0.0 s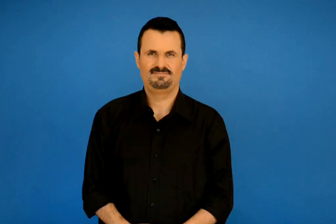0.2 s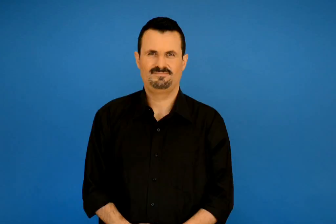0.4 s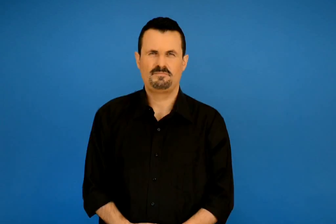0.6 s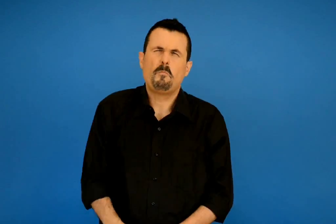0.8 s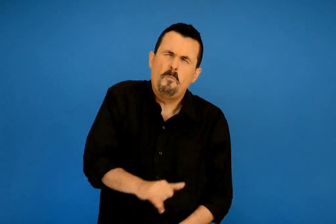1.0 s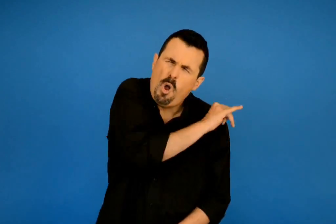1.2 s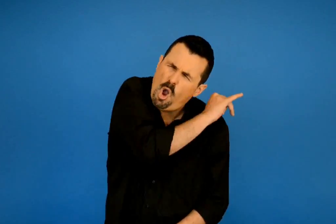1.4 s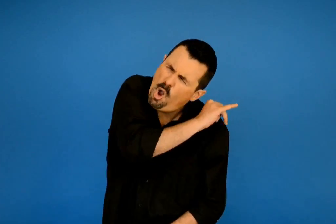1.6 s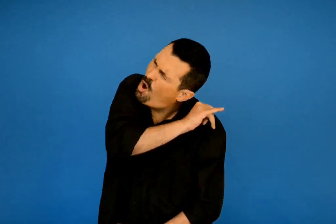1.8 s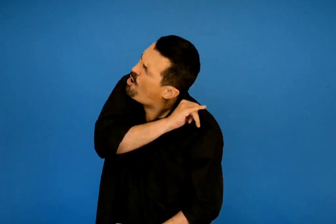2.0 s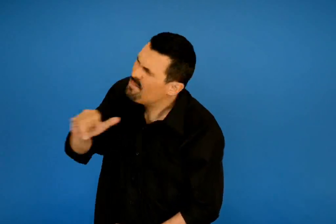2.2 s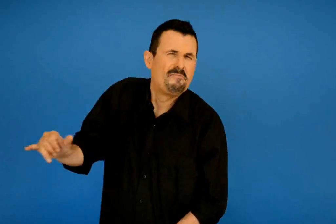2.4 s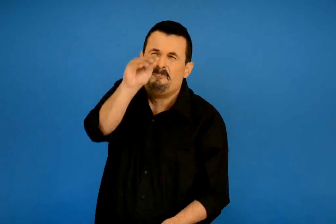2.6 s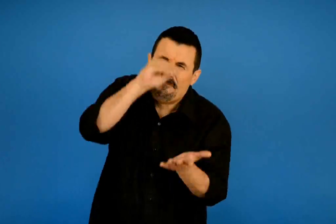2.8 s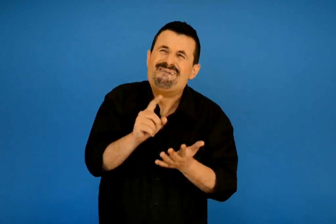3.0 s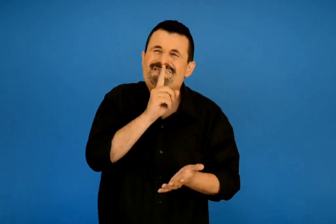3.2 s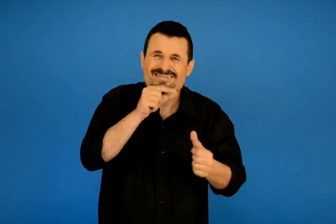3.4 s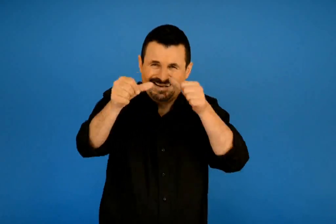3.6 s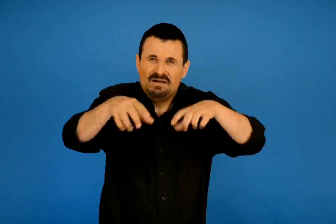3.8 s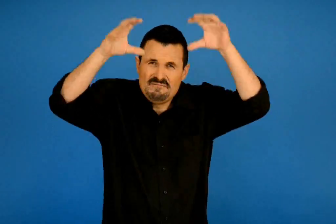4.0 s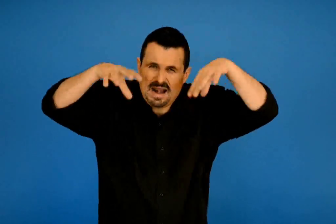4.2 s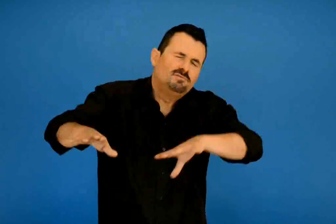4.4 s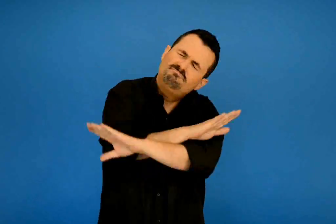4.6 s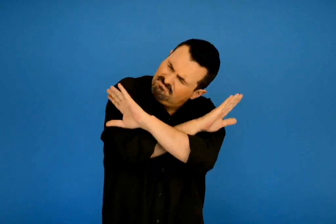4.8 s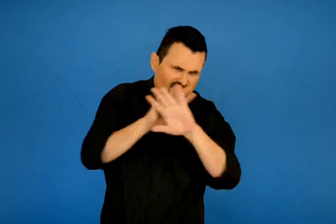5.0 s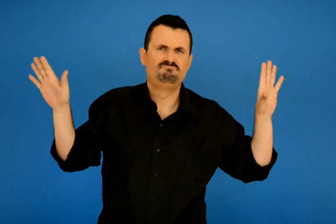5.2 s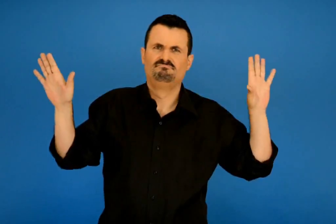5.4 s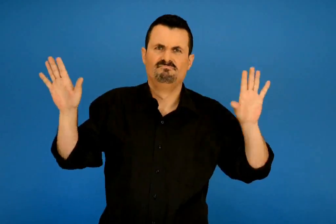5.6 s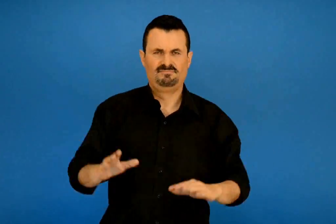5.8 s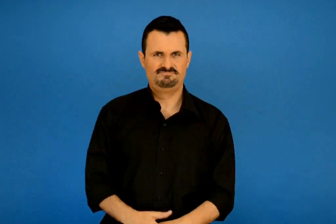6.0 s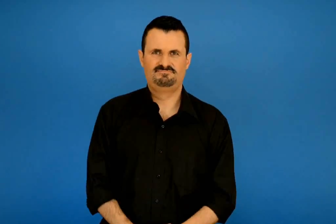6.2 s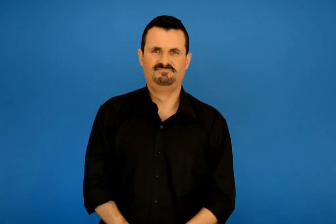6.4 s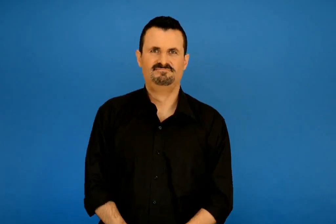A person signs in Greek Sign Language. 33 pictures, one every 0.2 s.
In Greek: ποτέ ποτέ μην ξαναβρέξει πινεζοβροχή
